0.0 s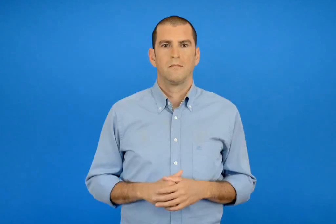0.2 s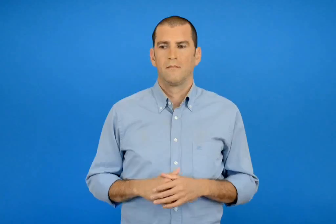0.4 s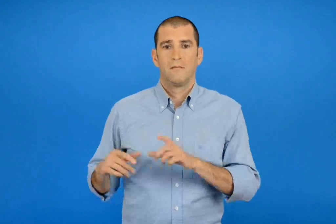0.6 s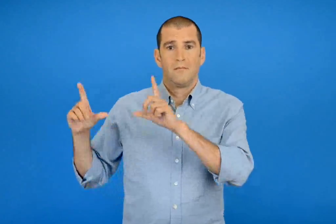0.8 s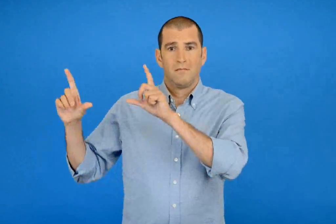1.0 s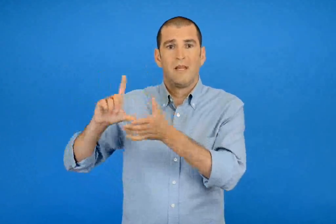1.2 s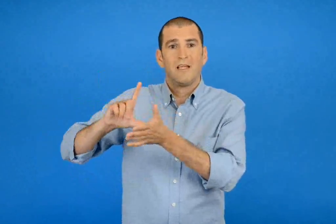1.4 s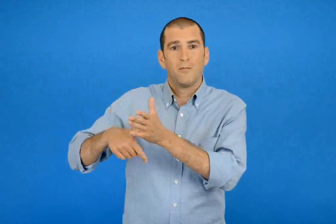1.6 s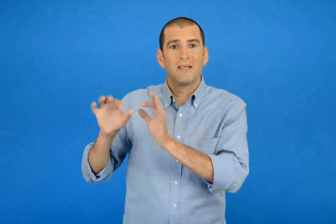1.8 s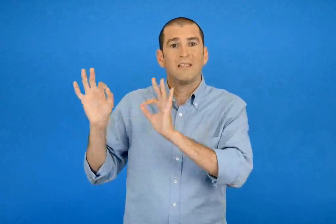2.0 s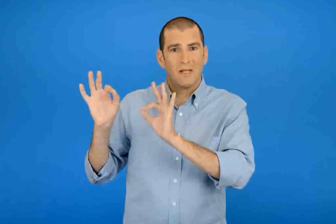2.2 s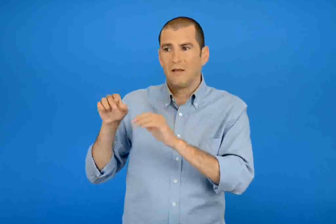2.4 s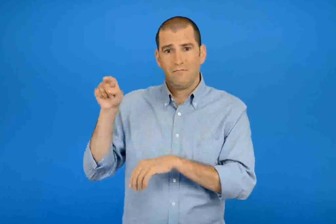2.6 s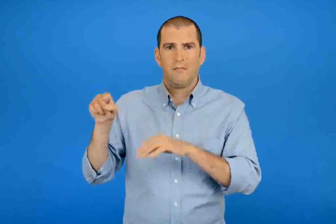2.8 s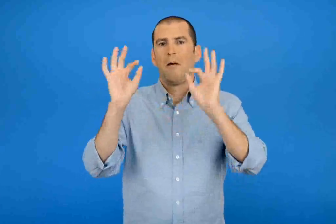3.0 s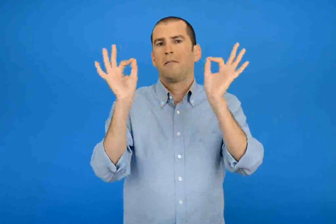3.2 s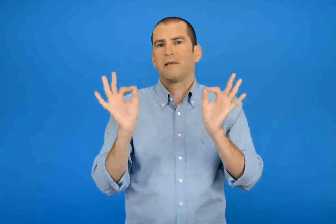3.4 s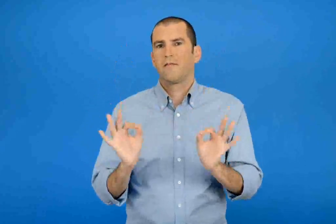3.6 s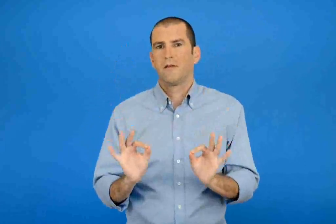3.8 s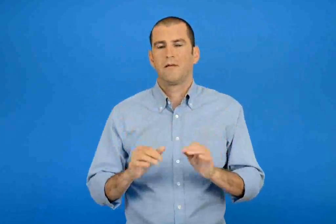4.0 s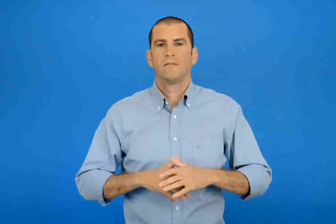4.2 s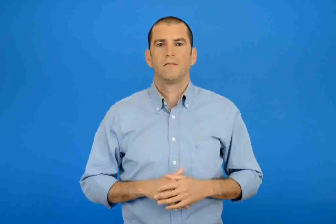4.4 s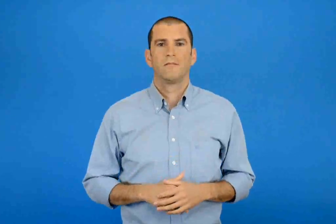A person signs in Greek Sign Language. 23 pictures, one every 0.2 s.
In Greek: τα περιγράφω
